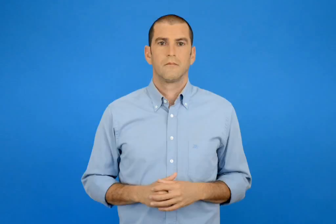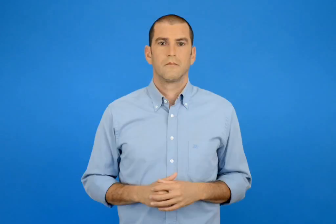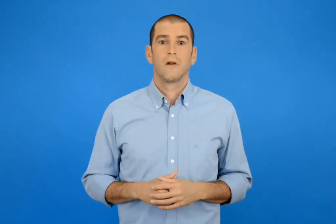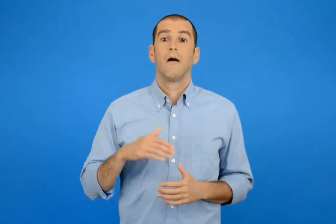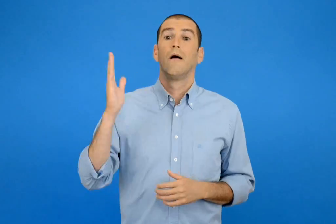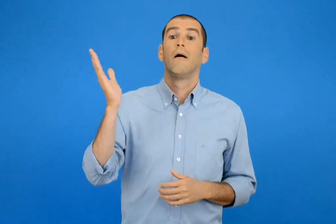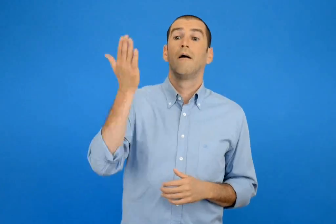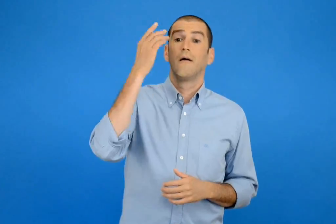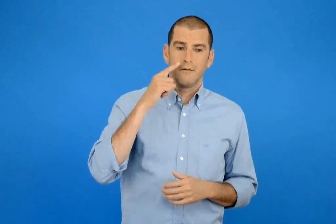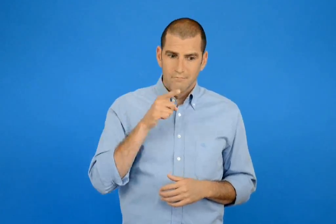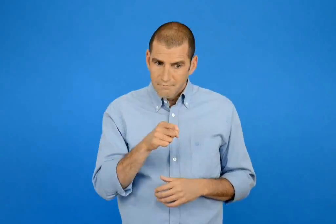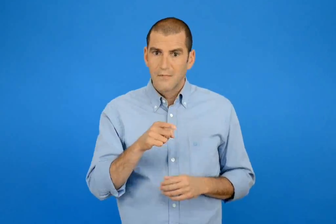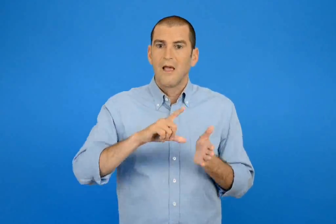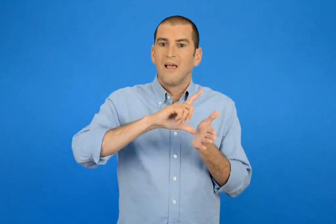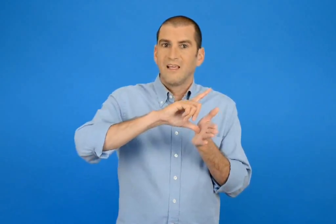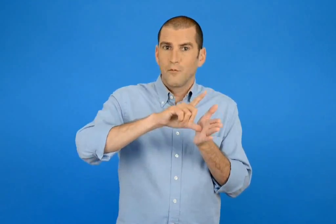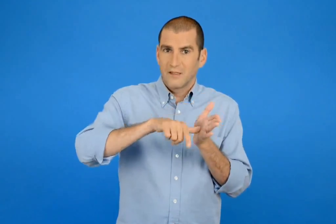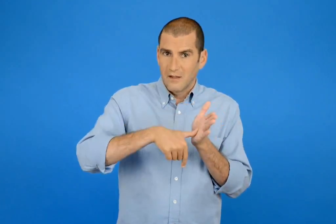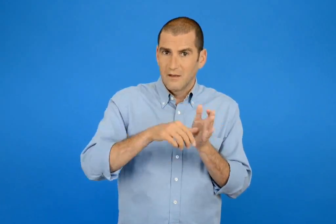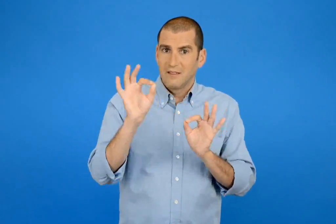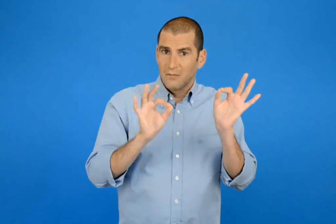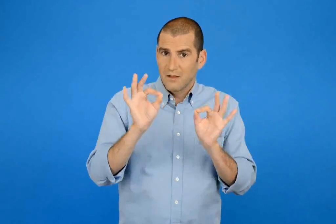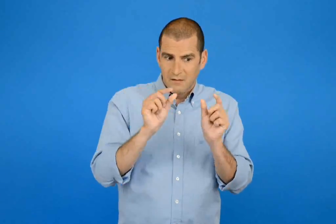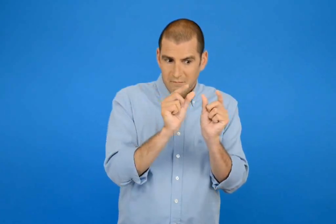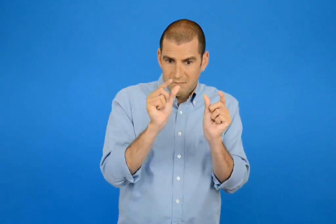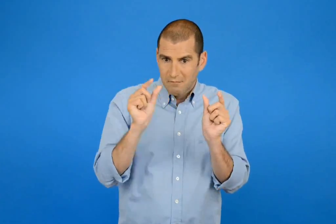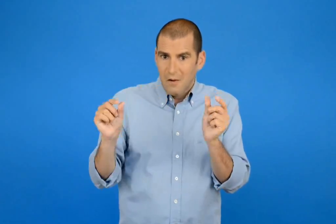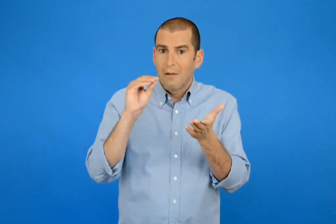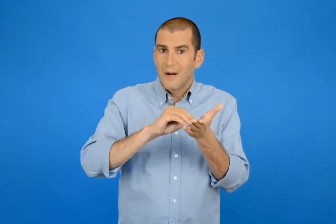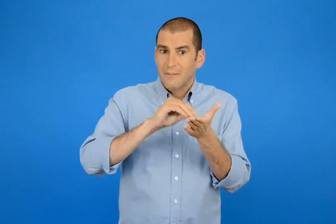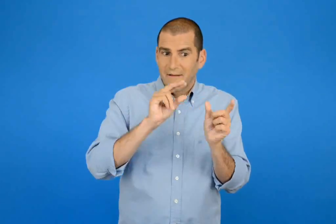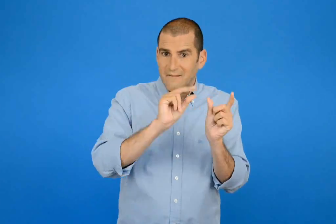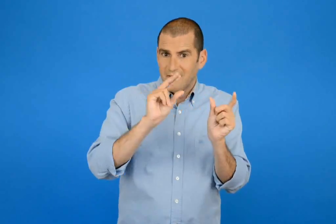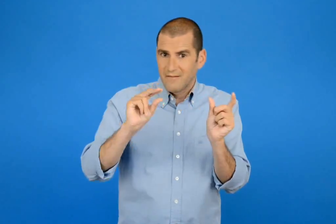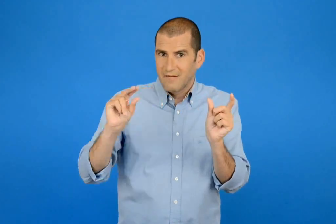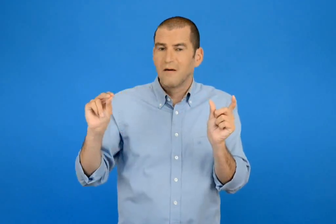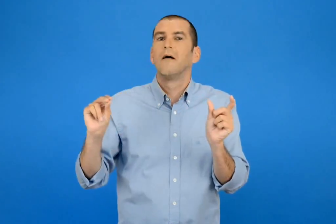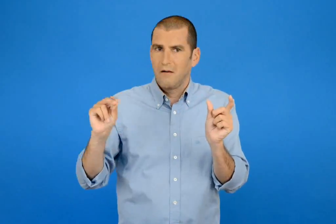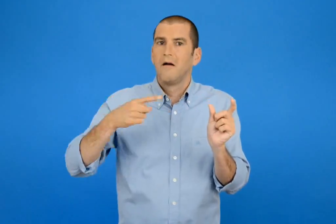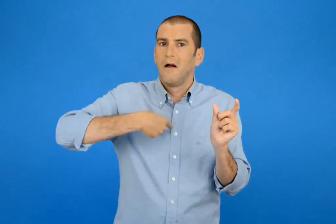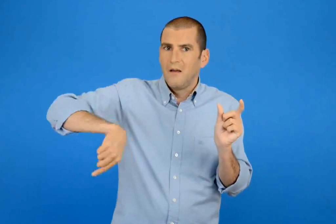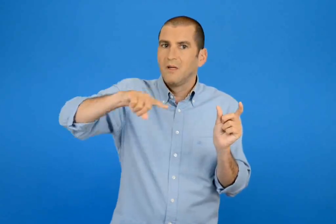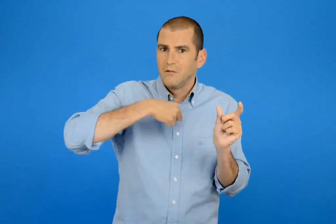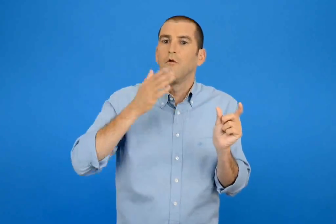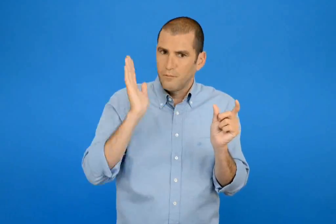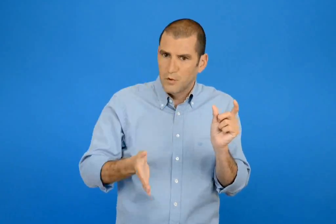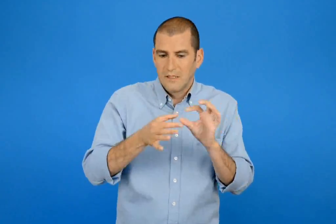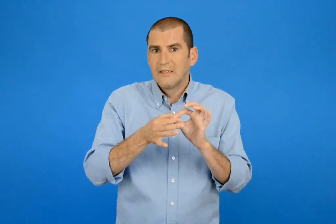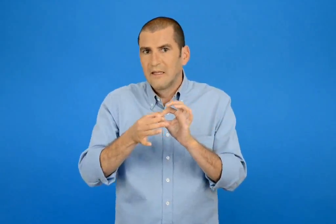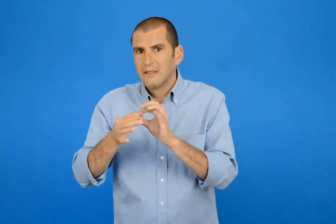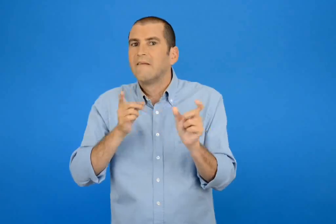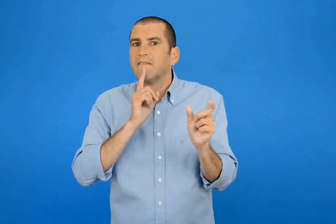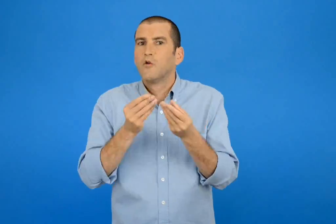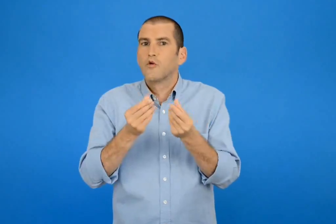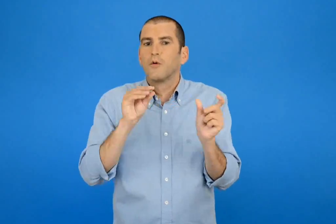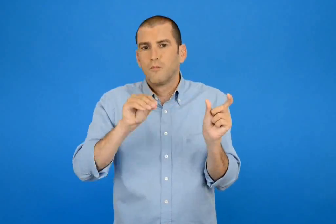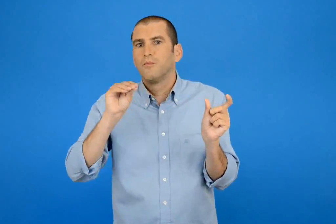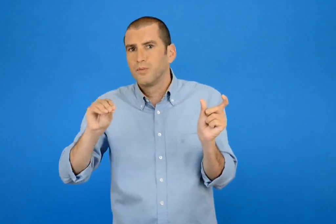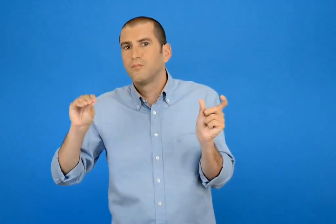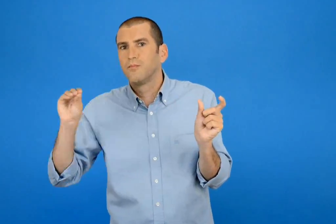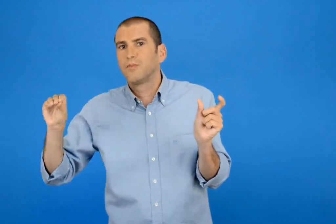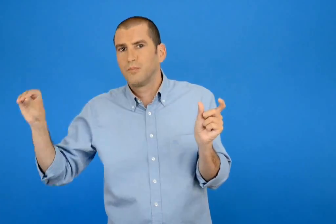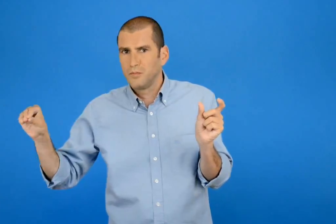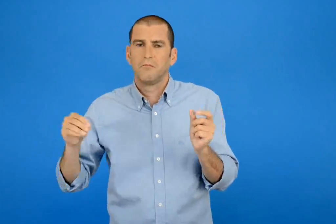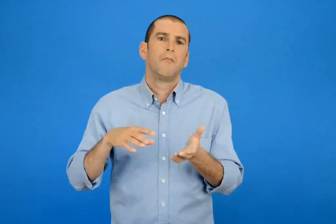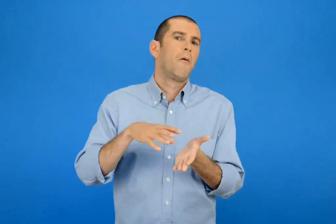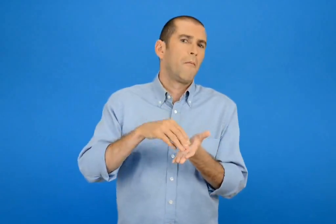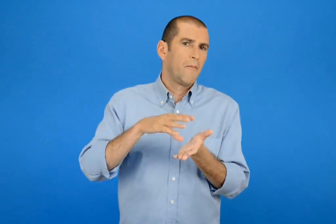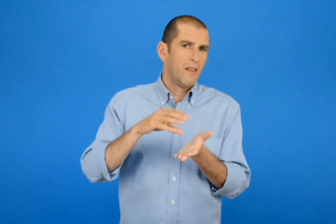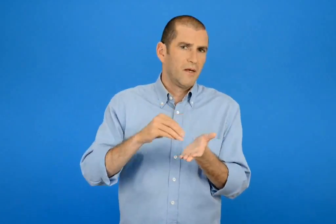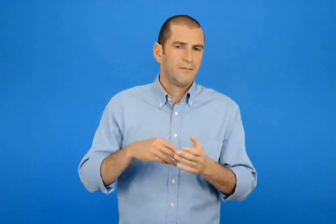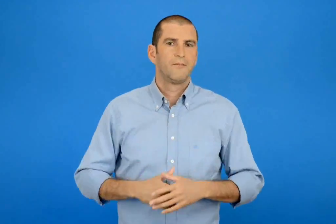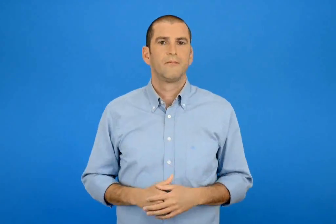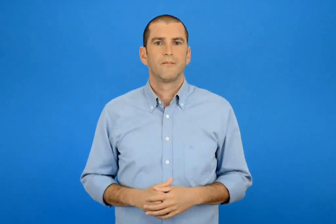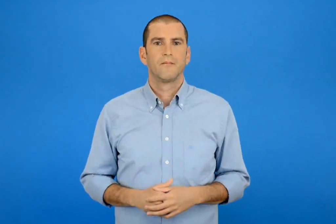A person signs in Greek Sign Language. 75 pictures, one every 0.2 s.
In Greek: αν βρούμε τα γεωμετρικά σχήματα που επαναλαμβάνονται στοιχείο του μοτίβου μπορούμε να το συνεχίσουμε με τον ίδιο τρόπο παράδειγμα
